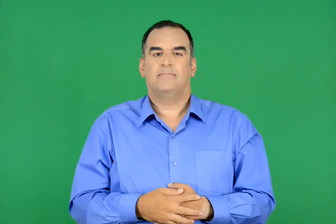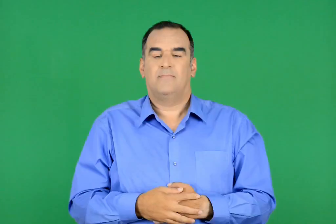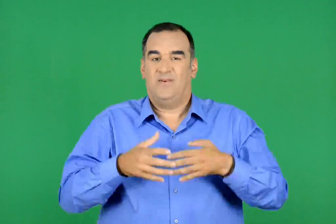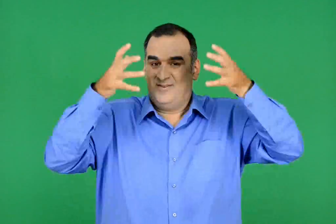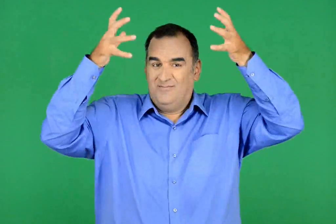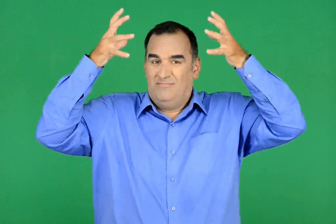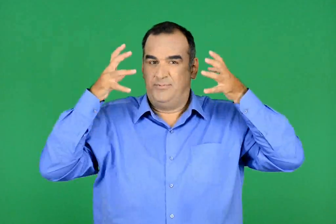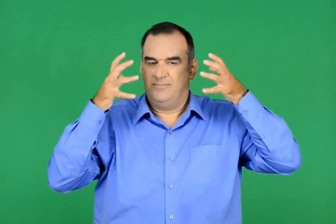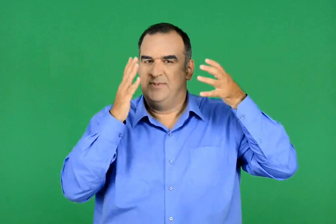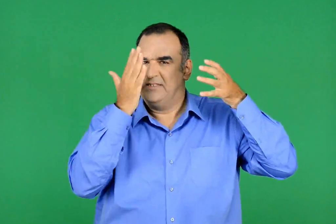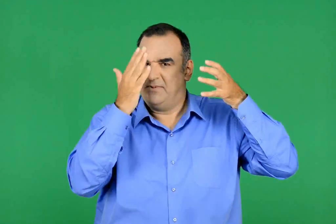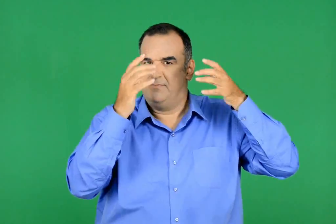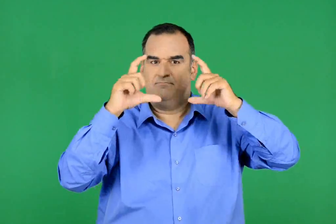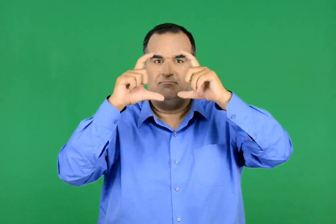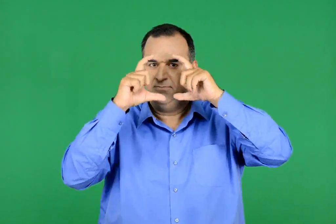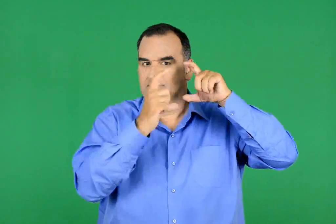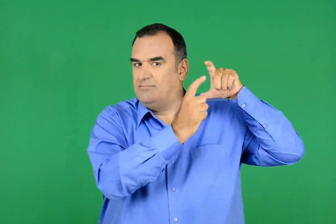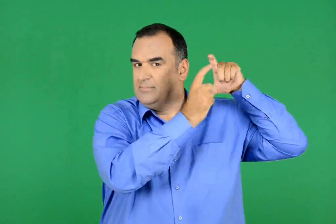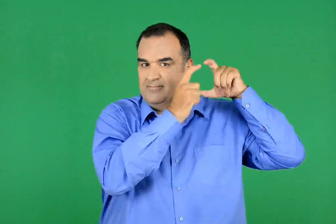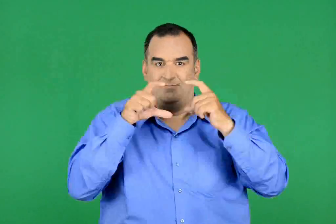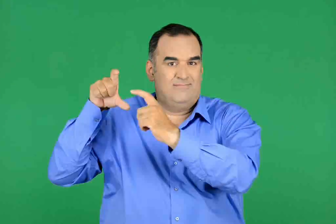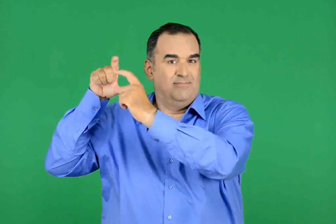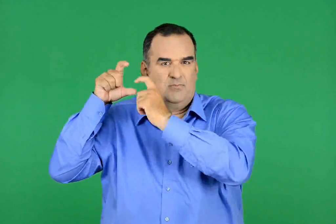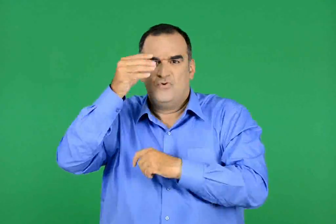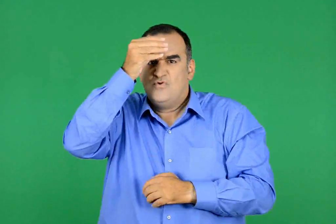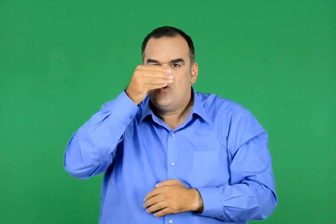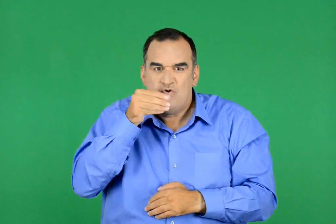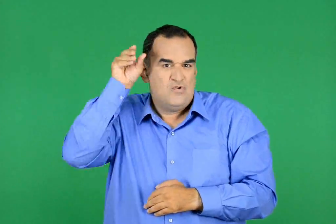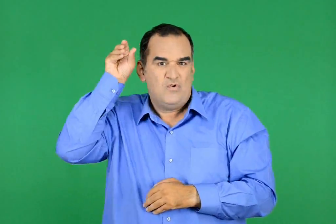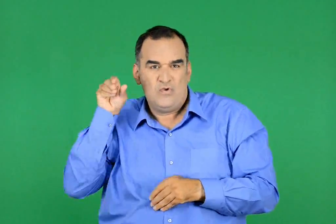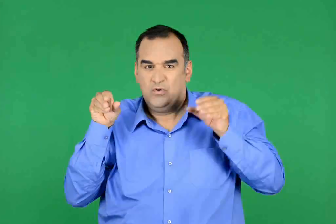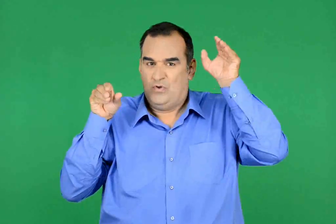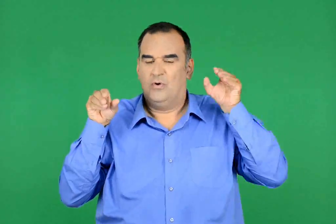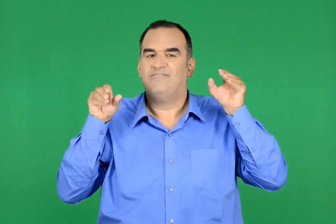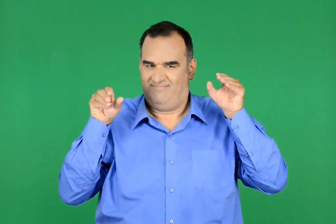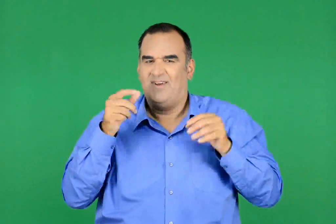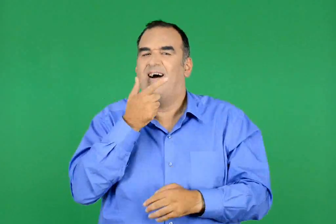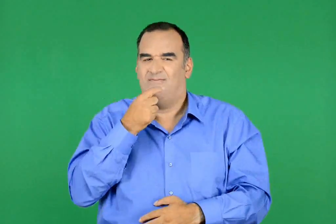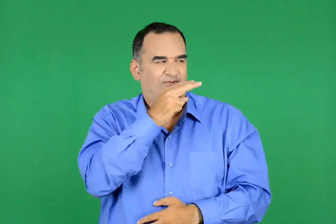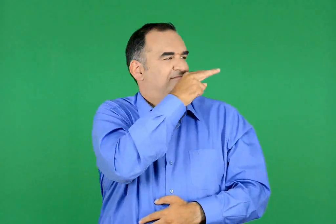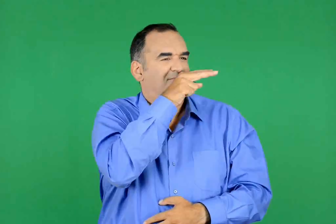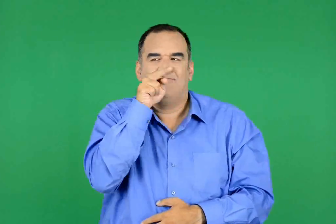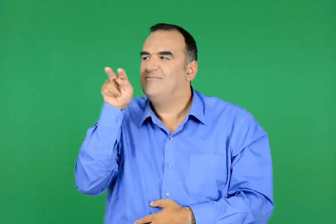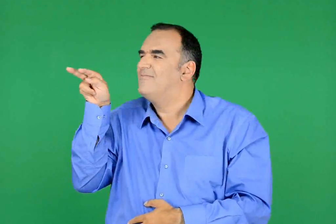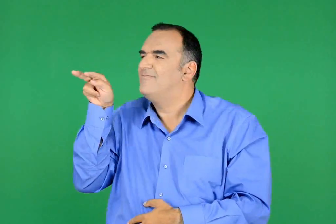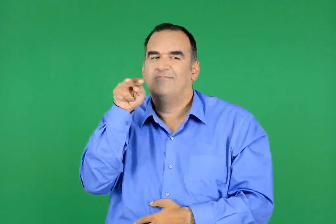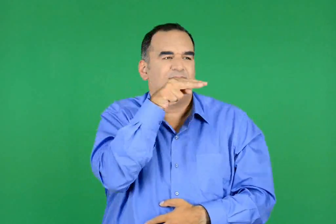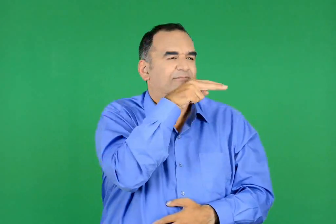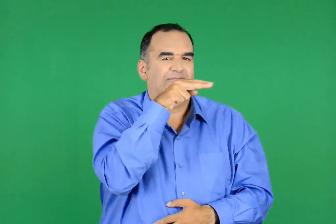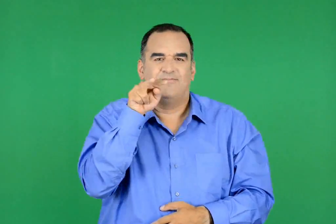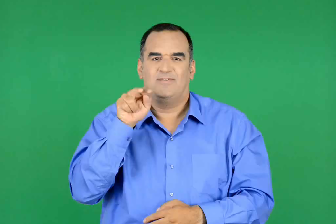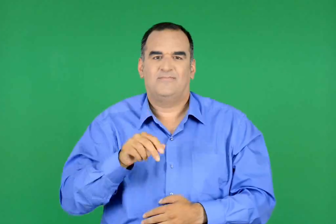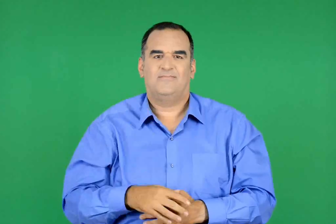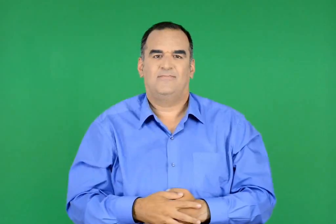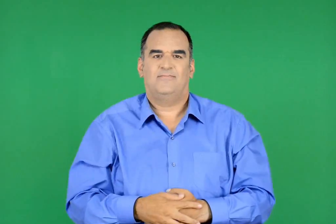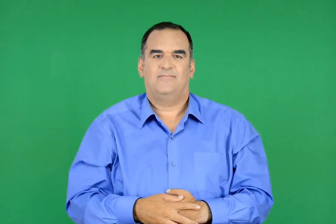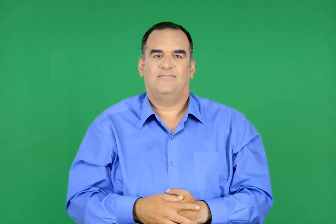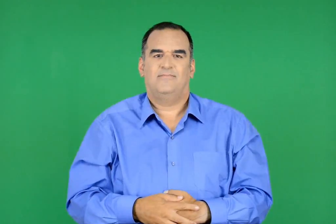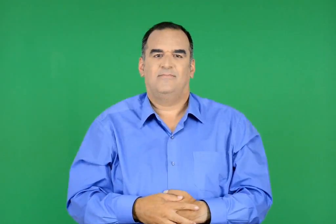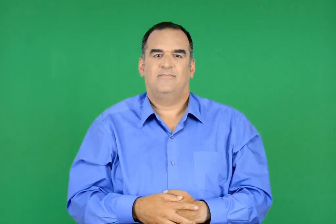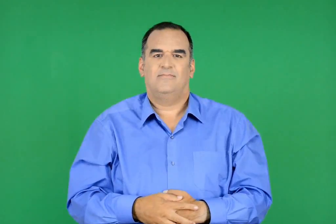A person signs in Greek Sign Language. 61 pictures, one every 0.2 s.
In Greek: υπήρχαν σε αυτές τρία ανοίγματα , φραγμένα µε χοντρό γυαλί , άθραυστο , που επέτρεπαν να βλέπει κανείς προς όλες τις διευθύνσεις
